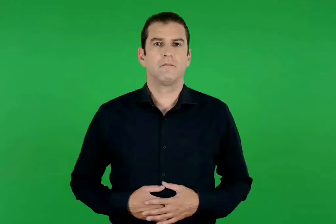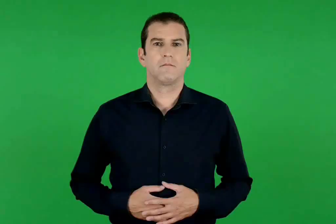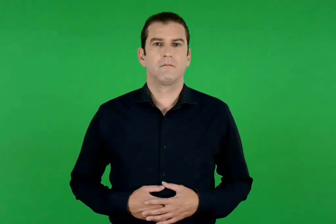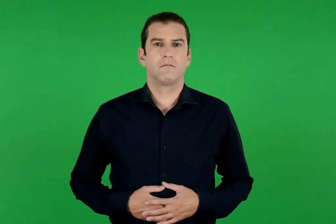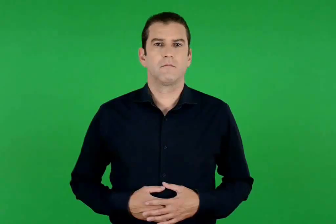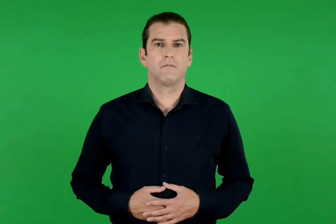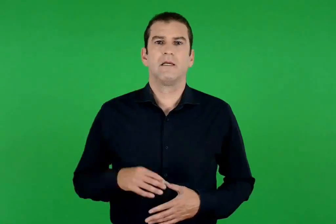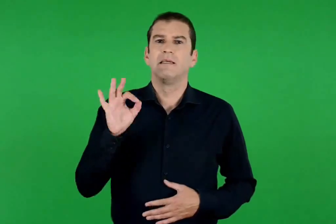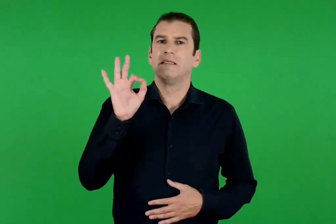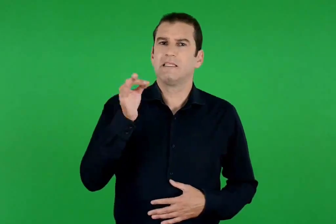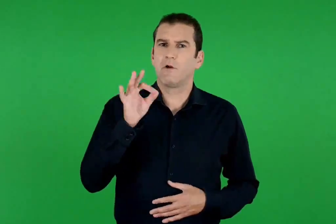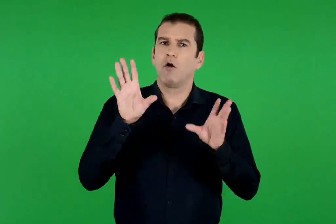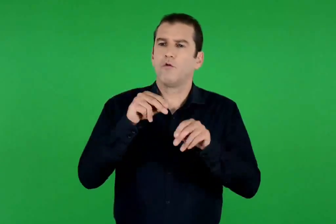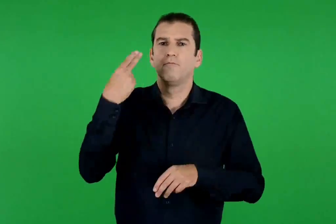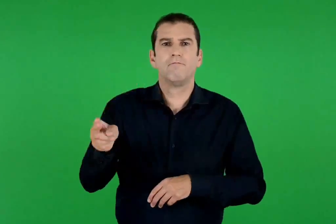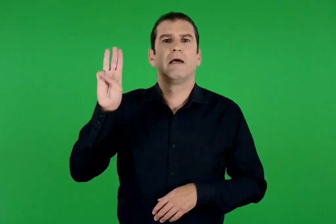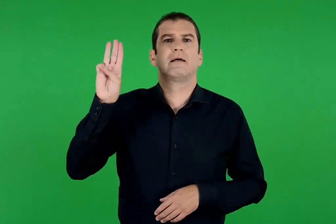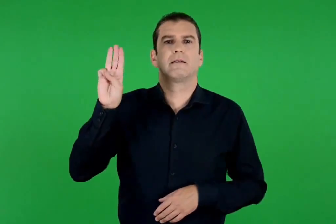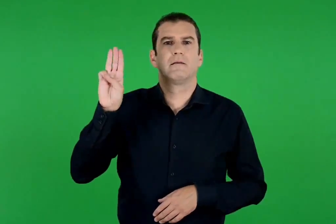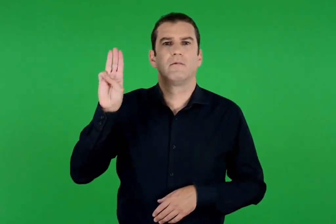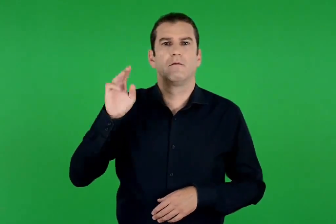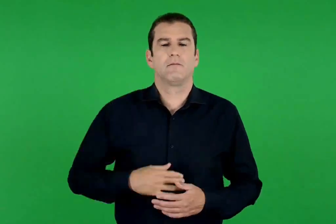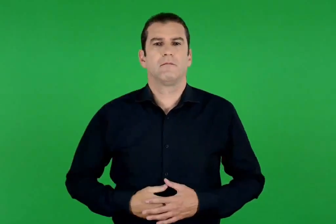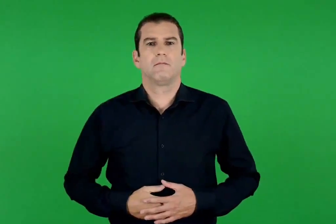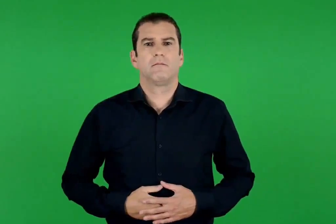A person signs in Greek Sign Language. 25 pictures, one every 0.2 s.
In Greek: χριστιανικά σύμβολα
